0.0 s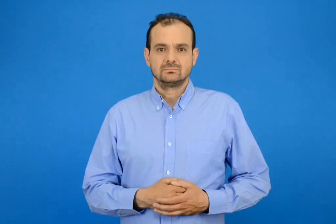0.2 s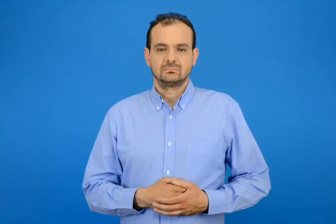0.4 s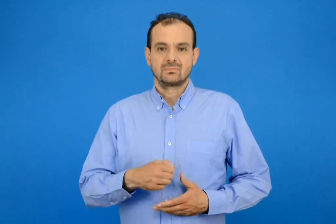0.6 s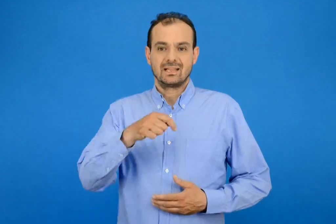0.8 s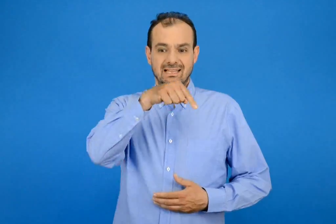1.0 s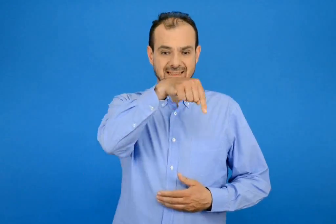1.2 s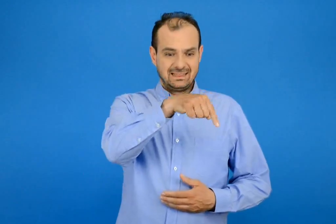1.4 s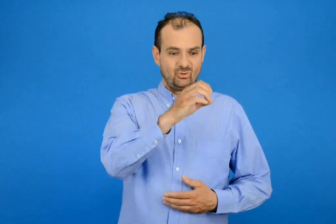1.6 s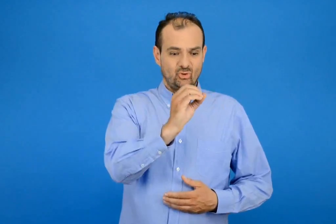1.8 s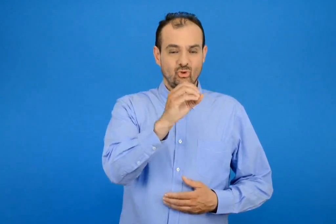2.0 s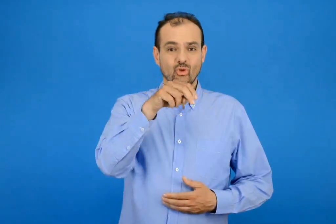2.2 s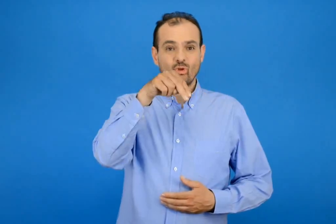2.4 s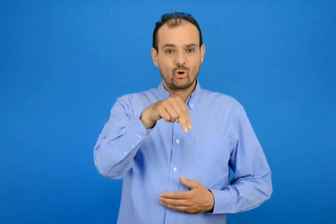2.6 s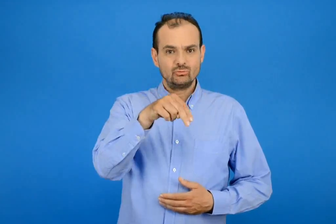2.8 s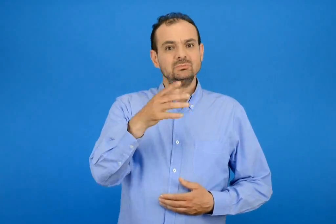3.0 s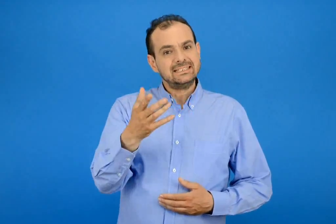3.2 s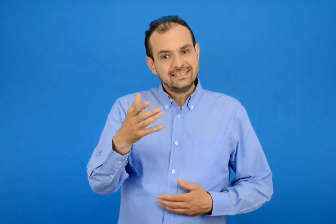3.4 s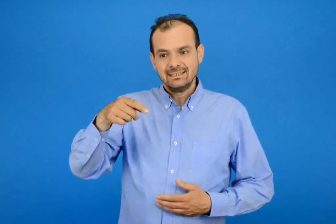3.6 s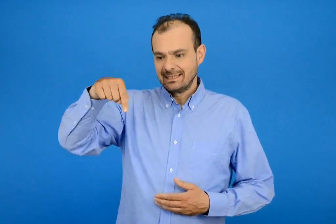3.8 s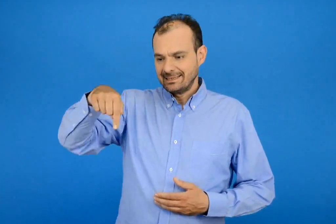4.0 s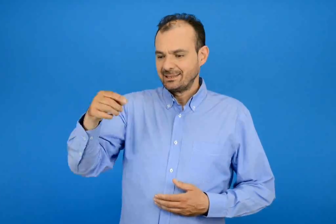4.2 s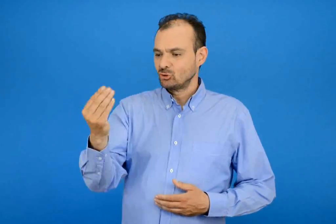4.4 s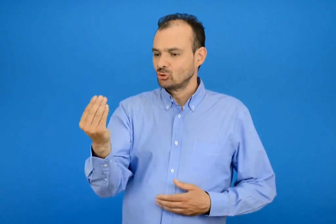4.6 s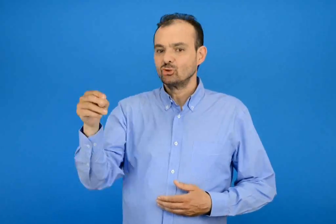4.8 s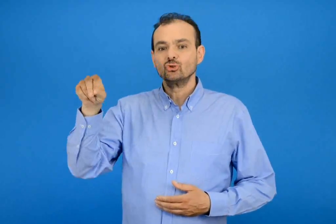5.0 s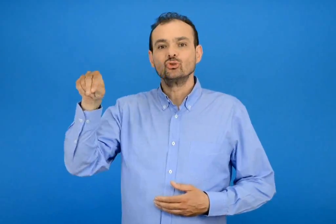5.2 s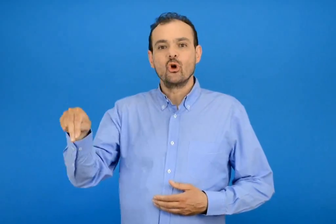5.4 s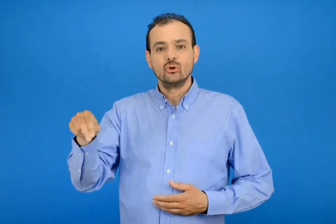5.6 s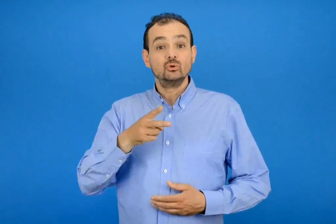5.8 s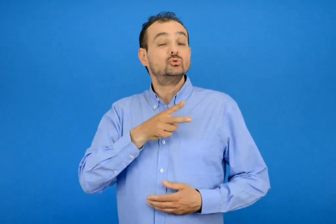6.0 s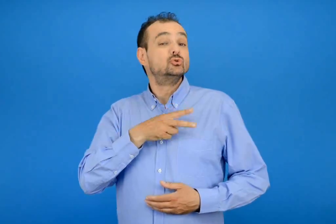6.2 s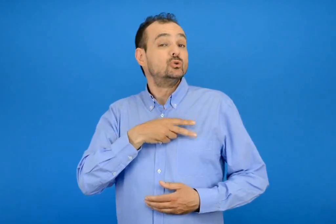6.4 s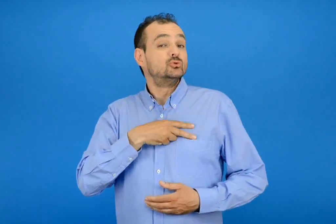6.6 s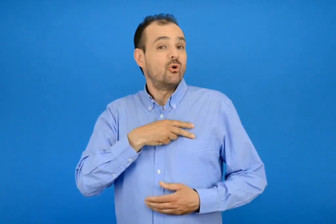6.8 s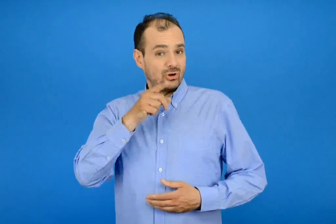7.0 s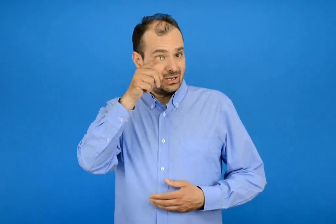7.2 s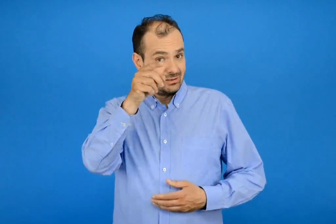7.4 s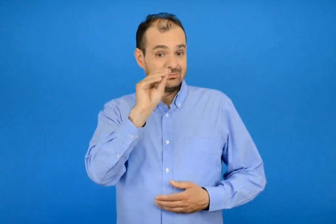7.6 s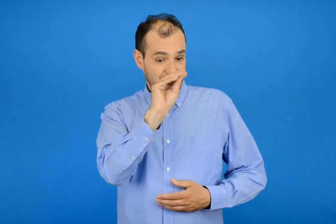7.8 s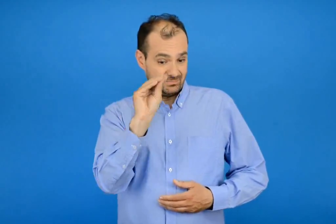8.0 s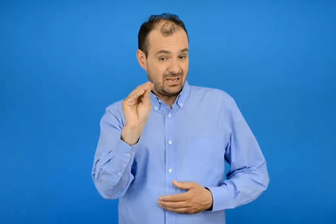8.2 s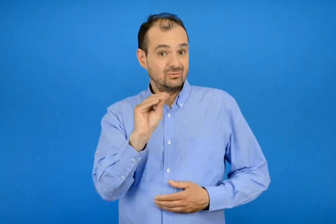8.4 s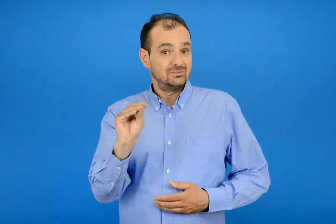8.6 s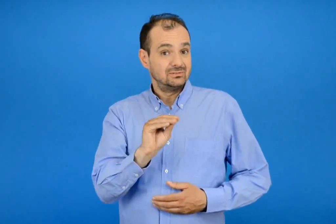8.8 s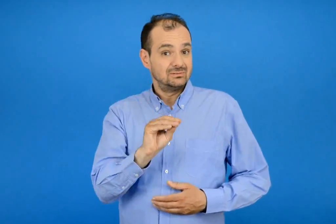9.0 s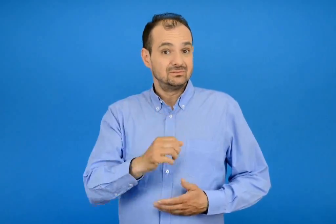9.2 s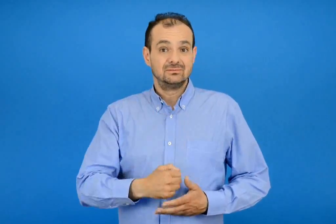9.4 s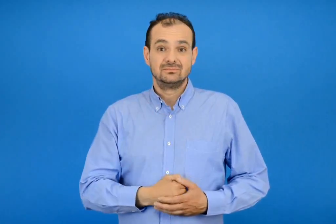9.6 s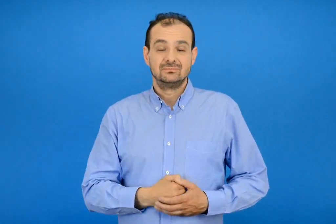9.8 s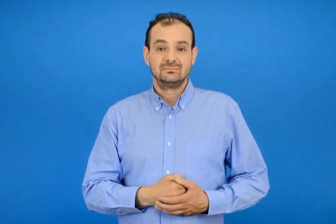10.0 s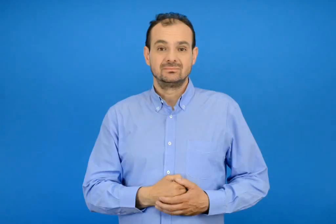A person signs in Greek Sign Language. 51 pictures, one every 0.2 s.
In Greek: συμπλήρωσε το σωστό τον η των
